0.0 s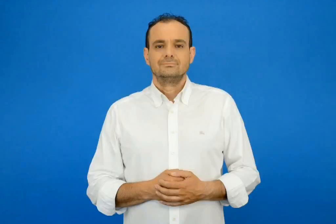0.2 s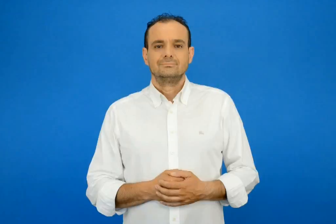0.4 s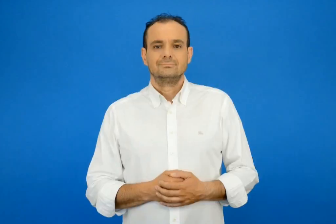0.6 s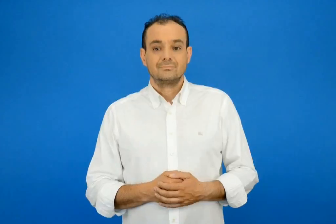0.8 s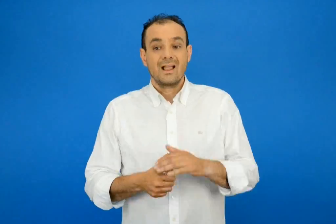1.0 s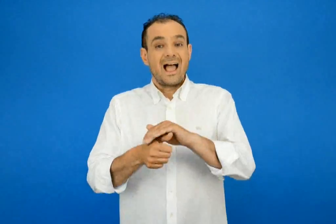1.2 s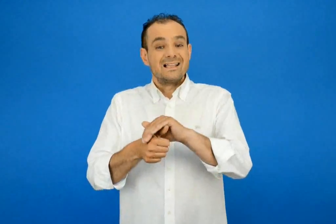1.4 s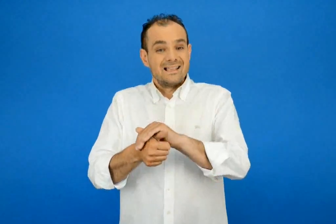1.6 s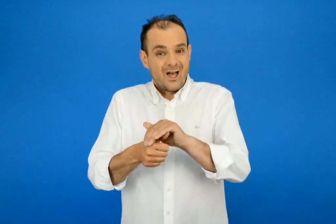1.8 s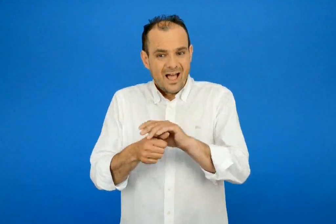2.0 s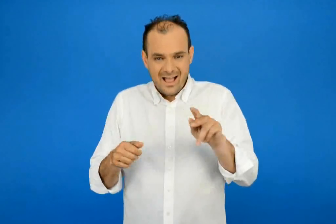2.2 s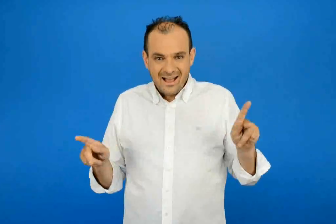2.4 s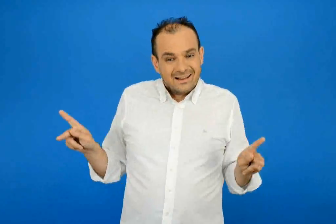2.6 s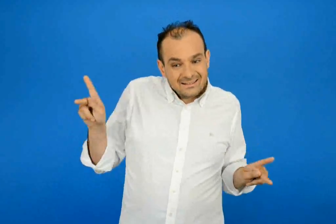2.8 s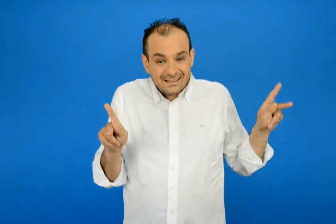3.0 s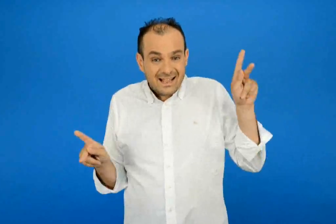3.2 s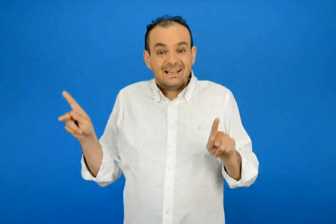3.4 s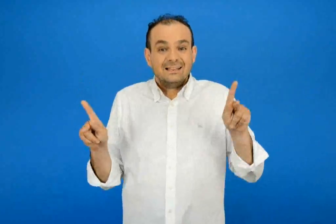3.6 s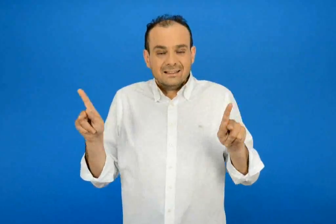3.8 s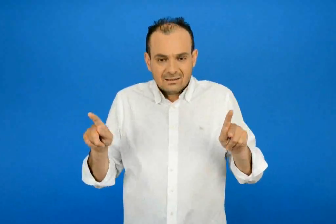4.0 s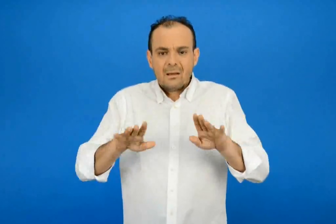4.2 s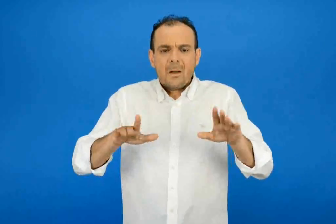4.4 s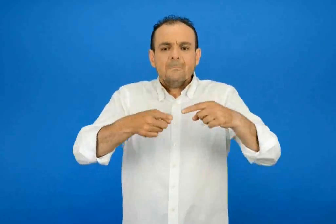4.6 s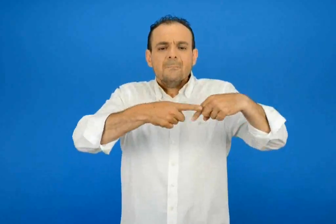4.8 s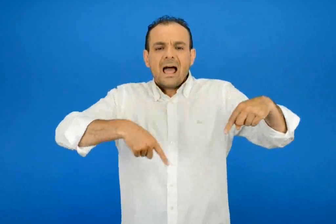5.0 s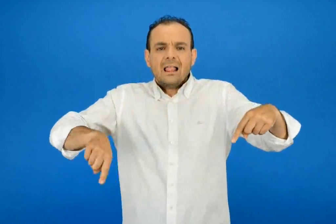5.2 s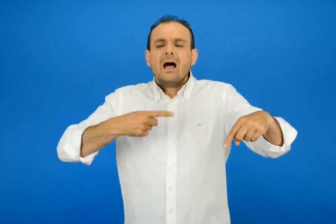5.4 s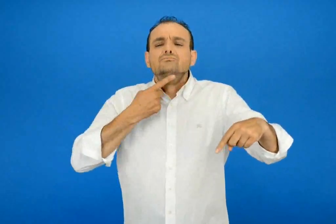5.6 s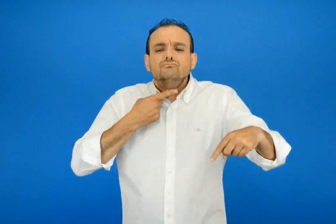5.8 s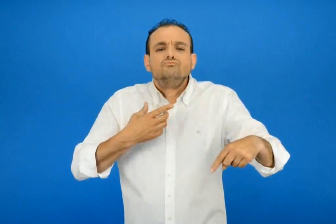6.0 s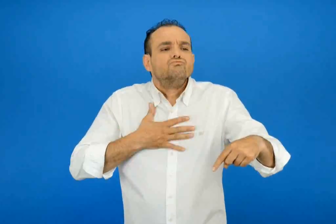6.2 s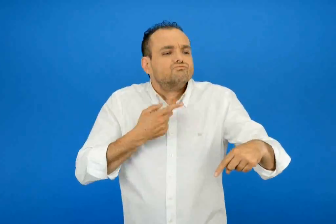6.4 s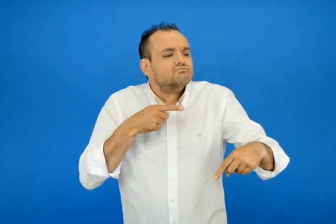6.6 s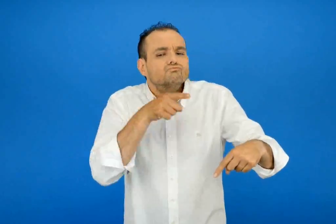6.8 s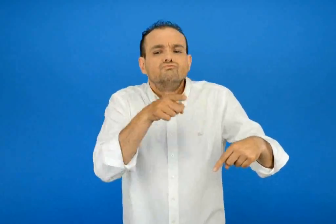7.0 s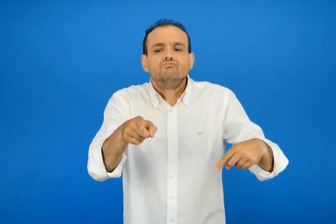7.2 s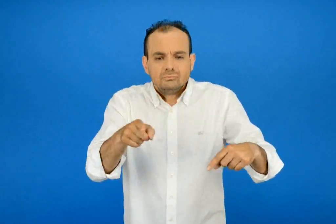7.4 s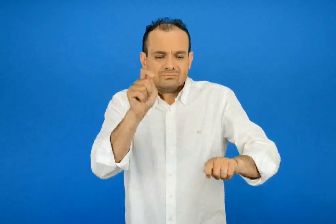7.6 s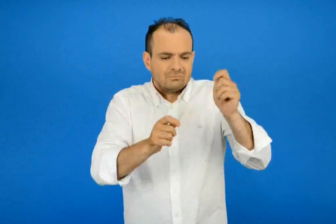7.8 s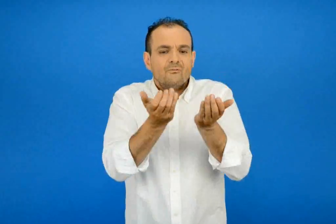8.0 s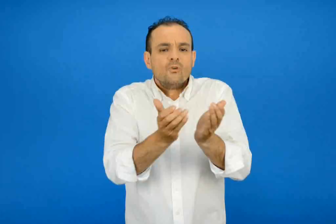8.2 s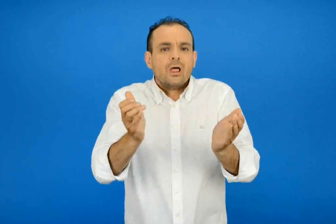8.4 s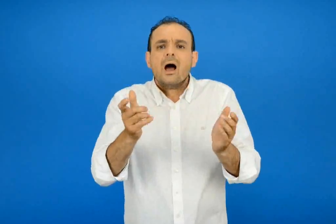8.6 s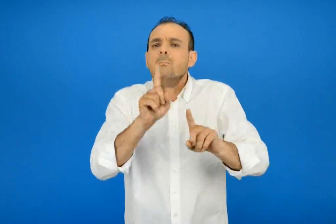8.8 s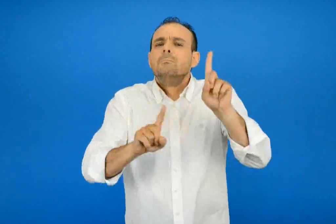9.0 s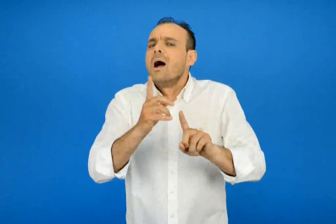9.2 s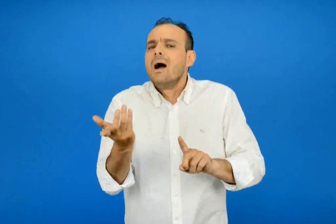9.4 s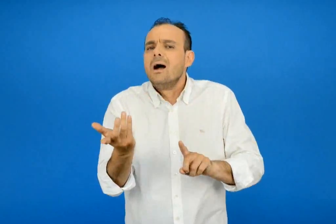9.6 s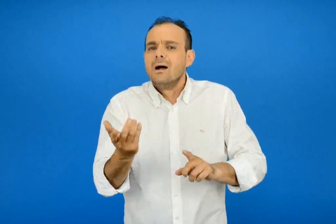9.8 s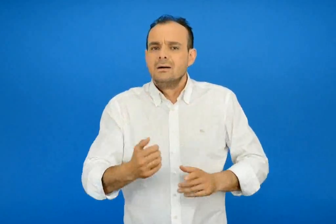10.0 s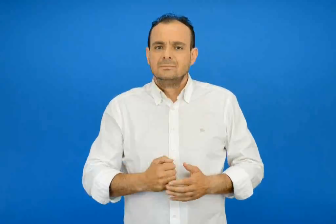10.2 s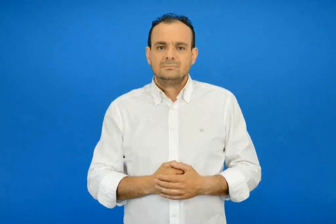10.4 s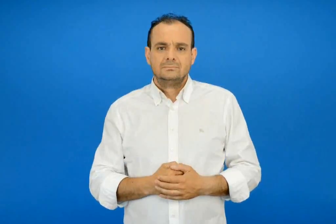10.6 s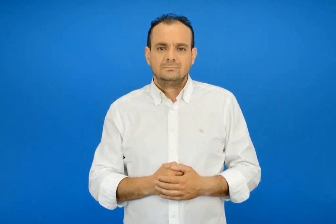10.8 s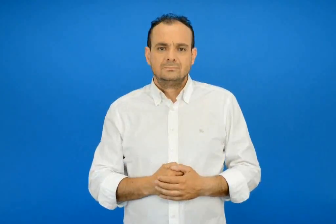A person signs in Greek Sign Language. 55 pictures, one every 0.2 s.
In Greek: ποιά παράλια προτιμά η χελώνα καρέτα καρέτα για να φτιάξει τη φωλιά της ;
